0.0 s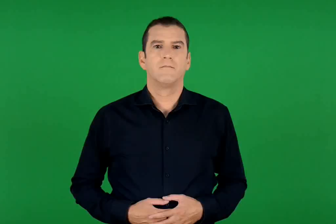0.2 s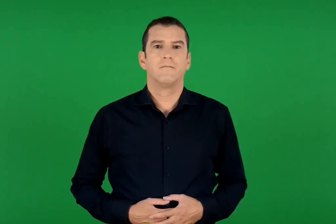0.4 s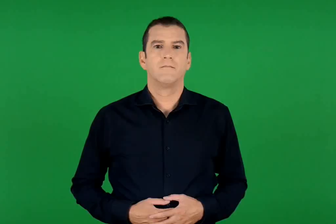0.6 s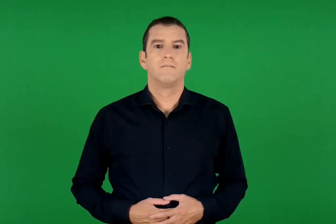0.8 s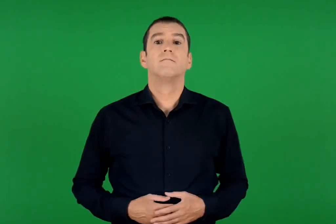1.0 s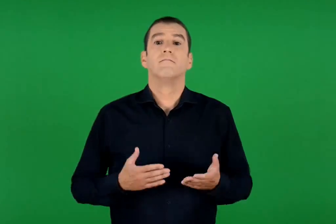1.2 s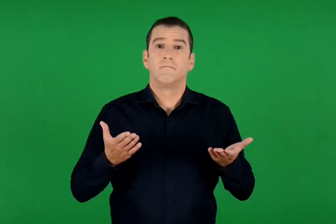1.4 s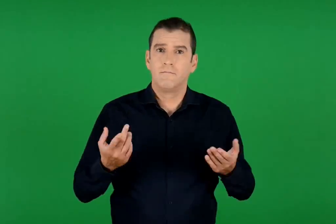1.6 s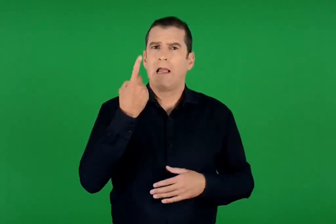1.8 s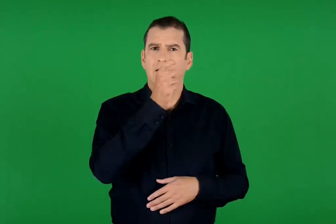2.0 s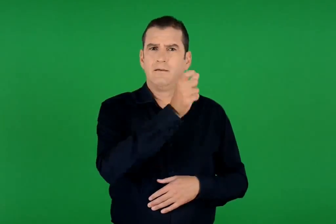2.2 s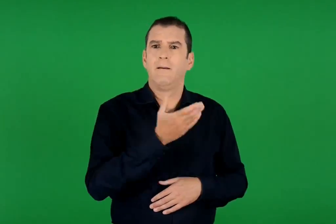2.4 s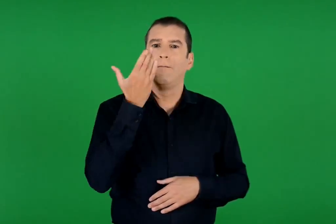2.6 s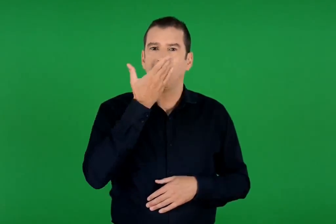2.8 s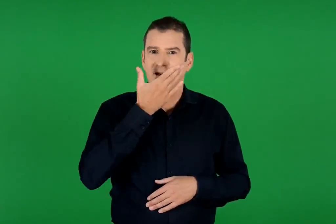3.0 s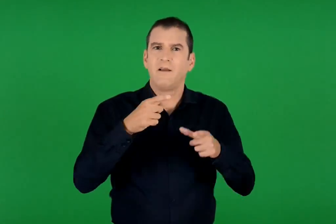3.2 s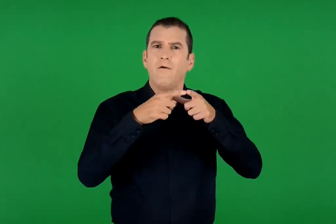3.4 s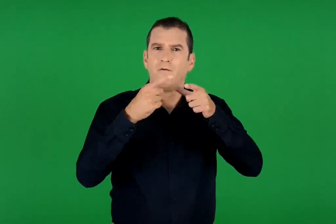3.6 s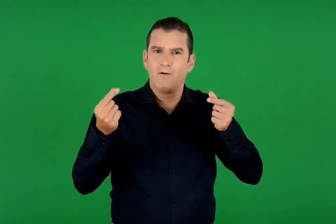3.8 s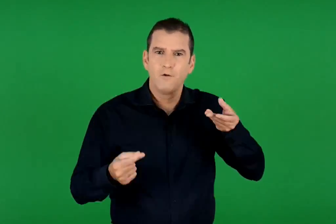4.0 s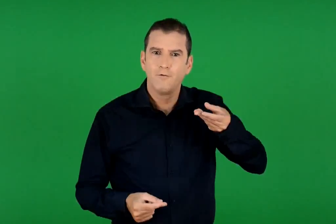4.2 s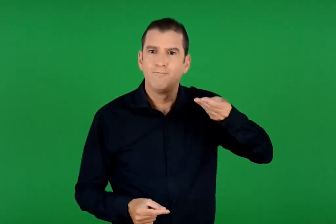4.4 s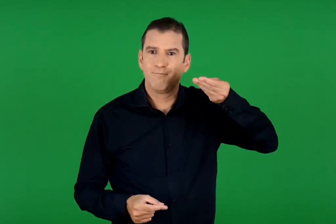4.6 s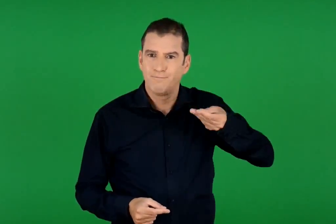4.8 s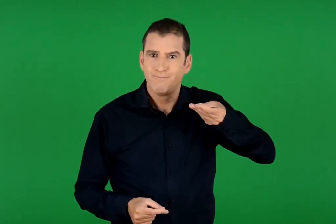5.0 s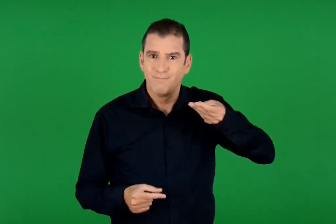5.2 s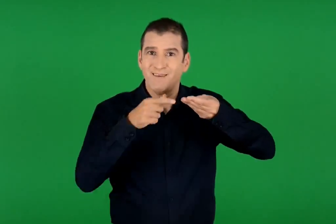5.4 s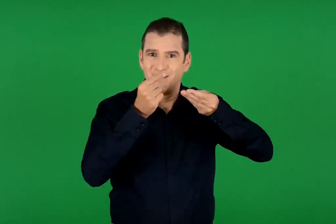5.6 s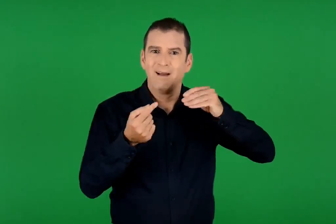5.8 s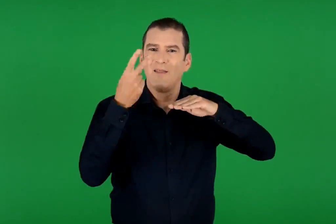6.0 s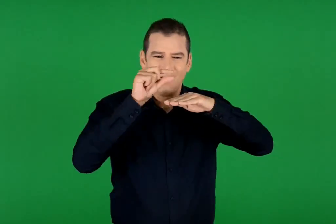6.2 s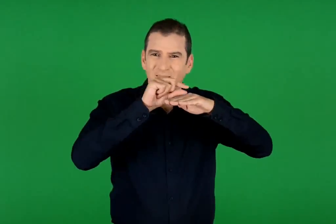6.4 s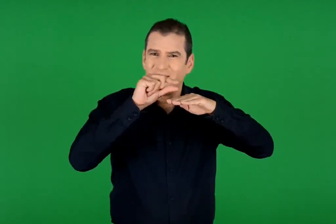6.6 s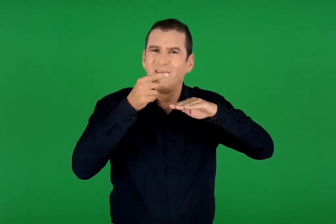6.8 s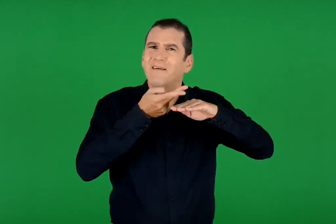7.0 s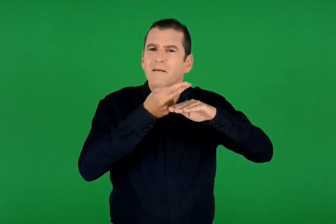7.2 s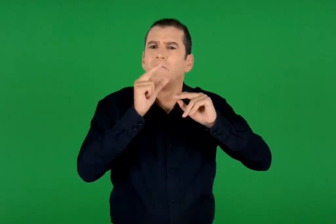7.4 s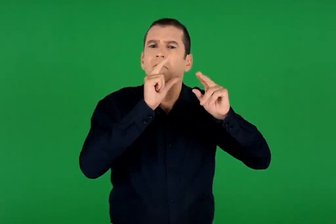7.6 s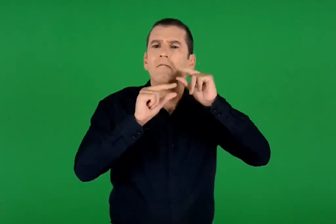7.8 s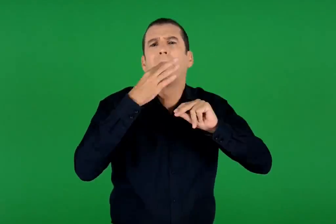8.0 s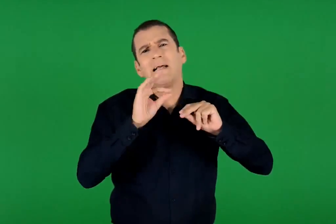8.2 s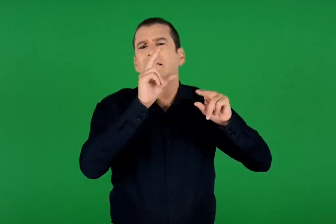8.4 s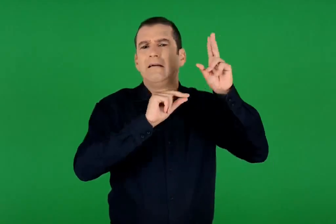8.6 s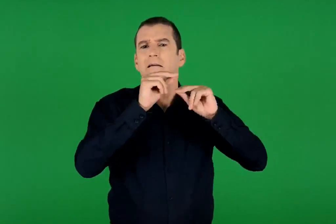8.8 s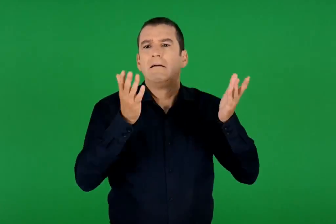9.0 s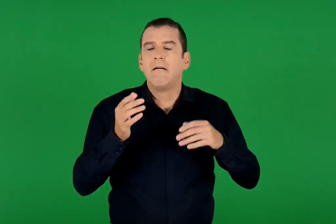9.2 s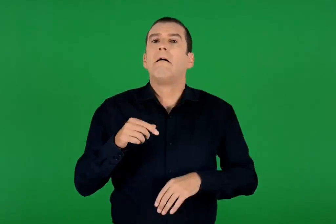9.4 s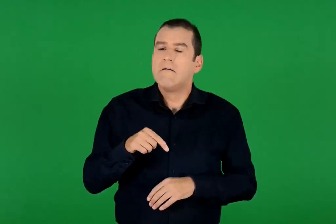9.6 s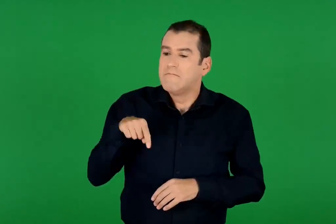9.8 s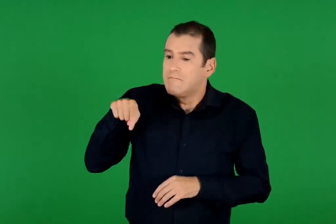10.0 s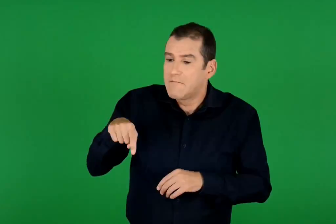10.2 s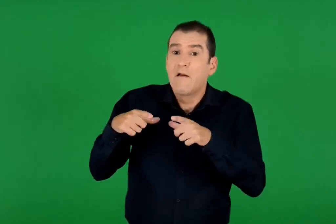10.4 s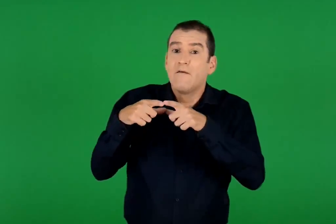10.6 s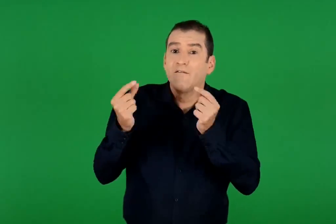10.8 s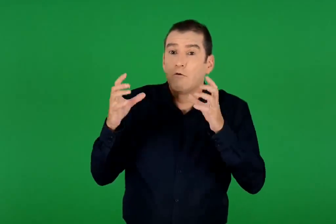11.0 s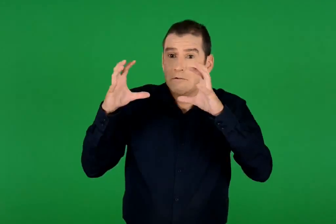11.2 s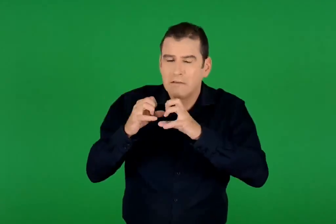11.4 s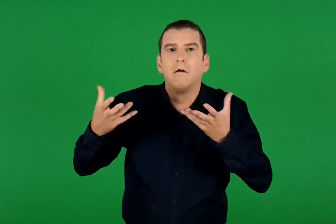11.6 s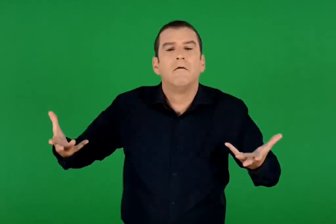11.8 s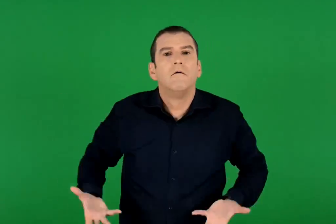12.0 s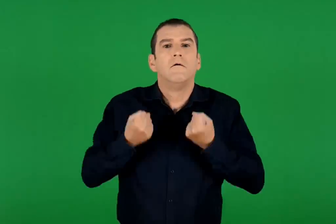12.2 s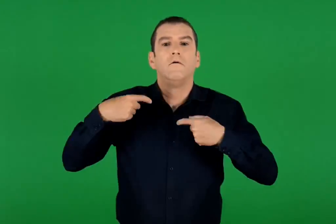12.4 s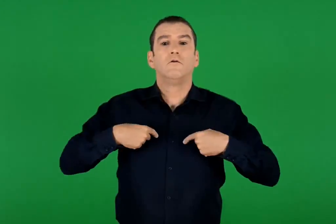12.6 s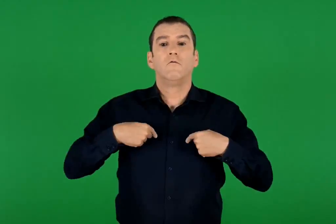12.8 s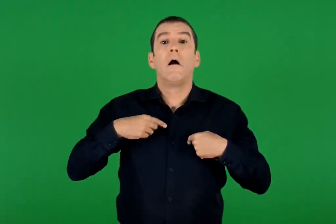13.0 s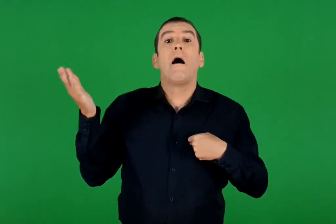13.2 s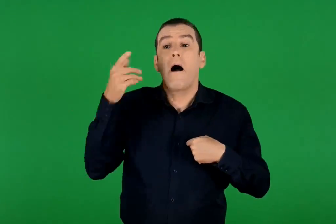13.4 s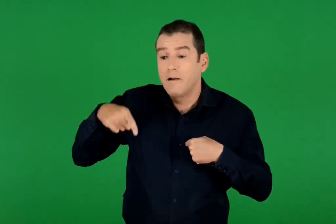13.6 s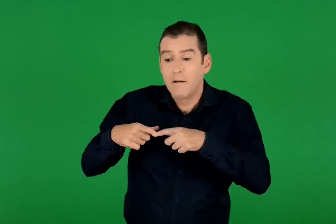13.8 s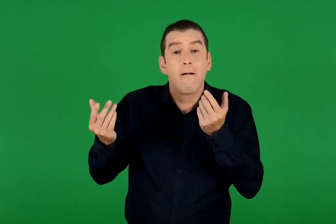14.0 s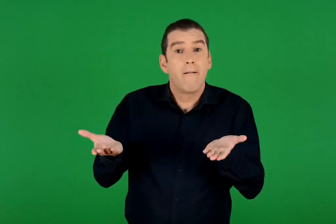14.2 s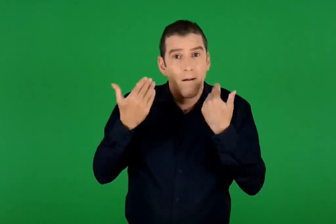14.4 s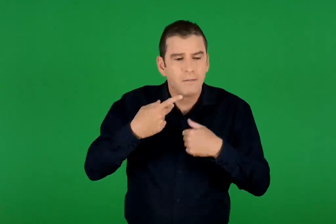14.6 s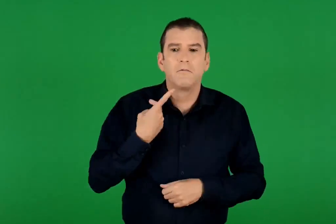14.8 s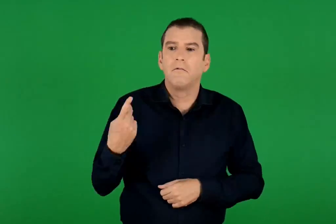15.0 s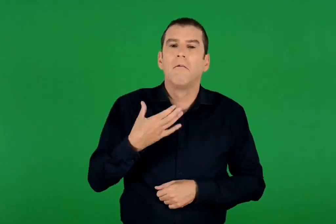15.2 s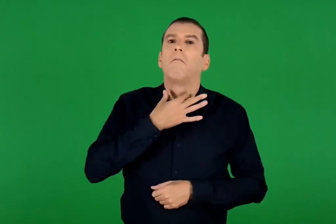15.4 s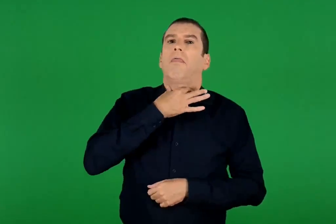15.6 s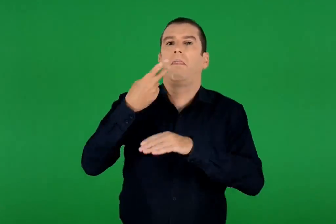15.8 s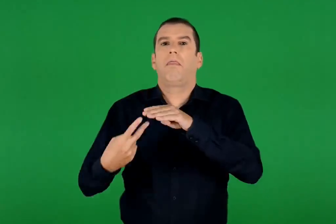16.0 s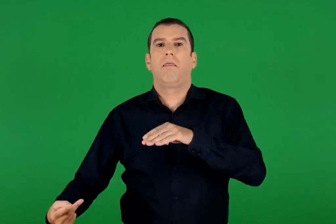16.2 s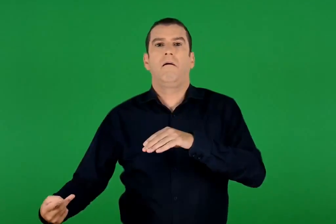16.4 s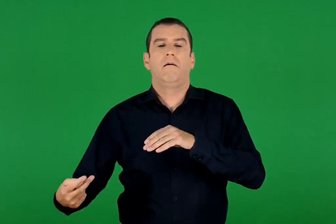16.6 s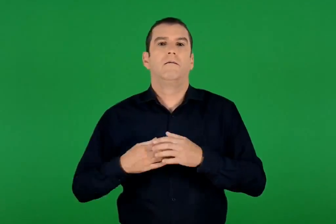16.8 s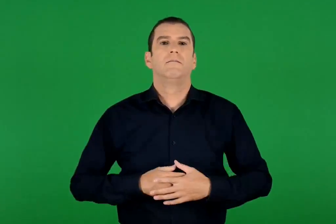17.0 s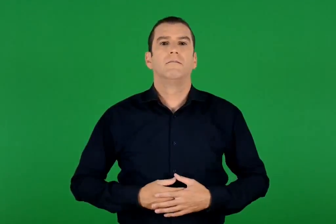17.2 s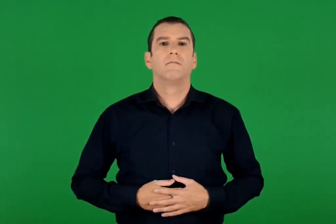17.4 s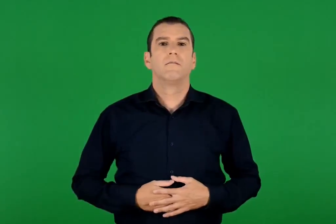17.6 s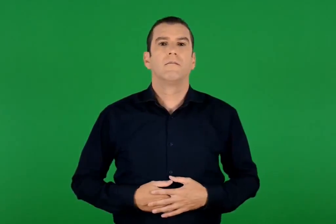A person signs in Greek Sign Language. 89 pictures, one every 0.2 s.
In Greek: καθώς ο ένας μαθητής κρατούσε το φύλλο στο χέρι του , τα δύο μυρμήγκια έμοιαζαν να λένε αυτό το ξερό φύλλο είναι το σωσίβιό μας. αν δεν υπήρχε , θα είχαμε πνιγεί
